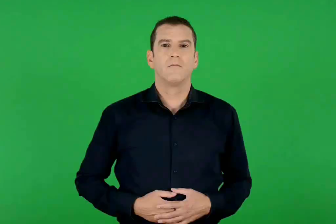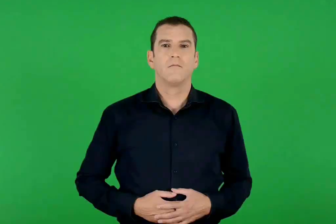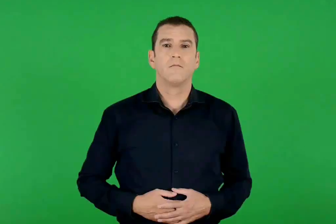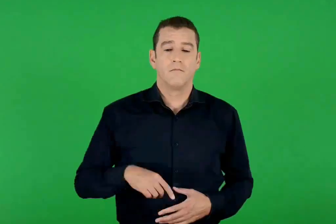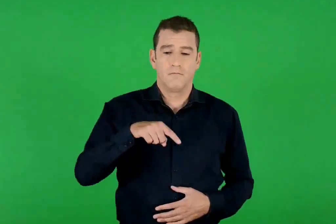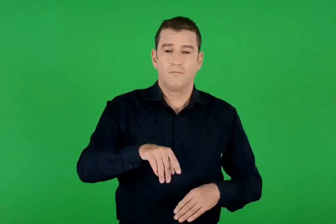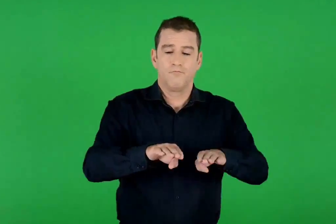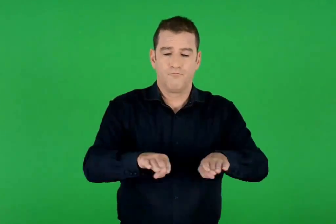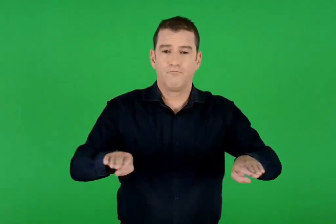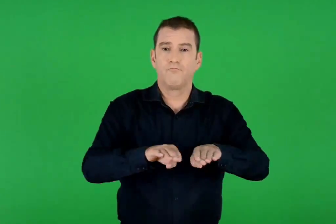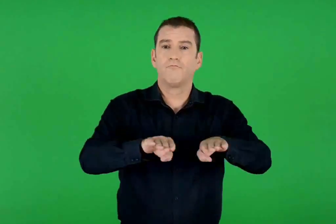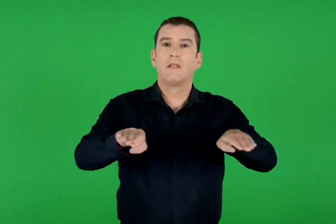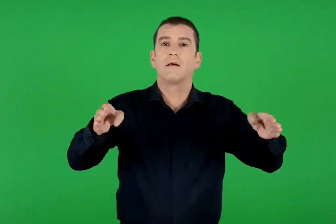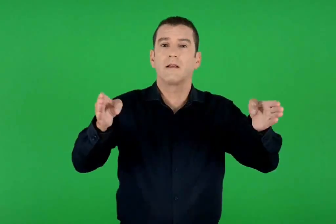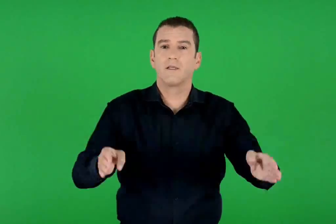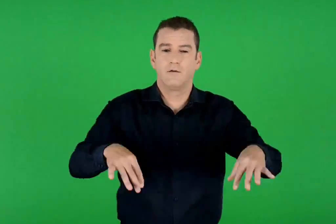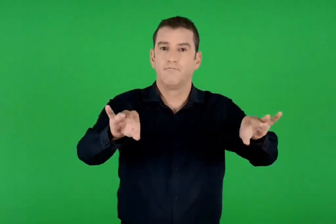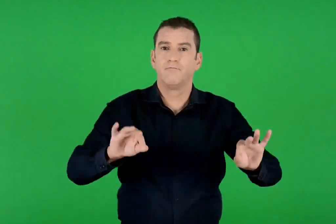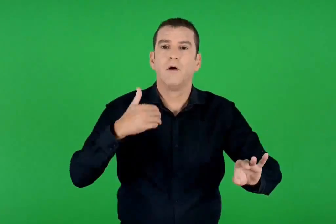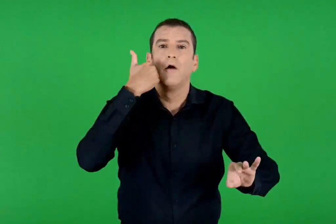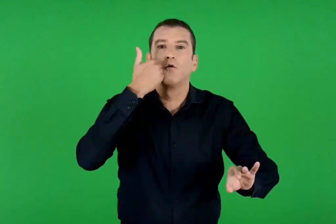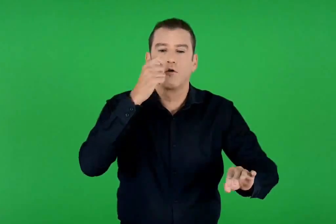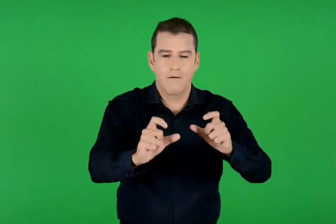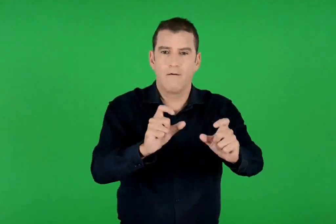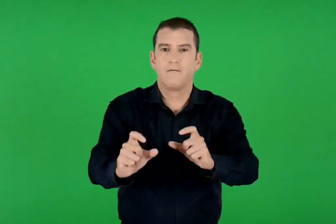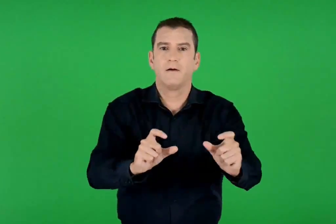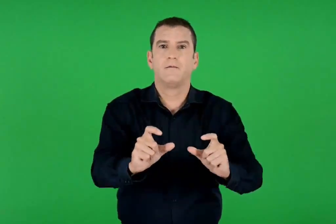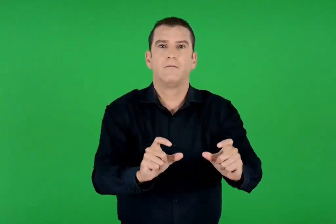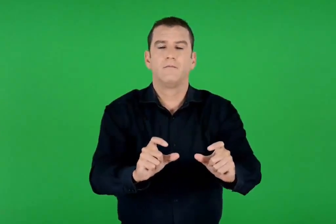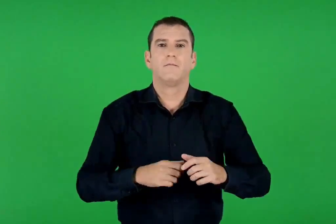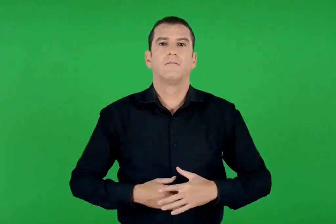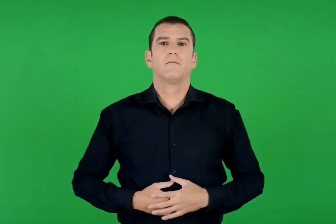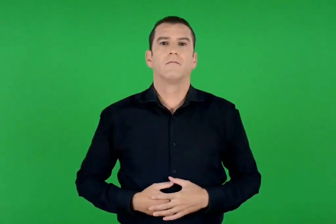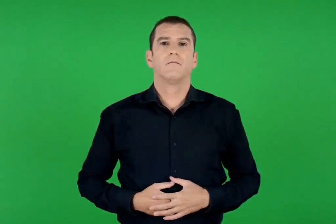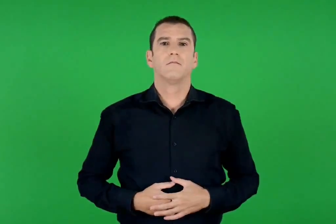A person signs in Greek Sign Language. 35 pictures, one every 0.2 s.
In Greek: μες στα κόκκινα αυγά στο στρωμένο τραπέζι
